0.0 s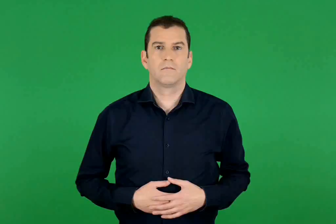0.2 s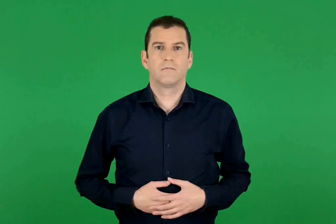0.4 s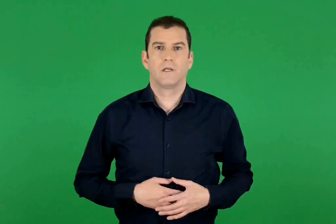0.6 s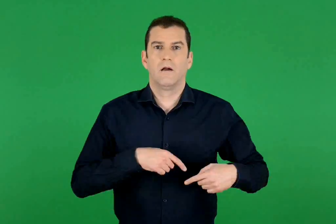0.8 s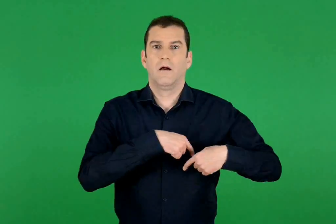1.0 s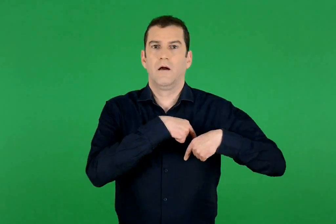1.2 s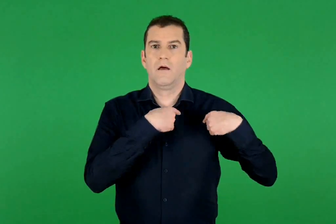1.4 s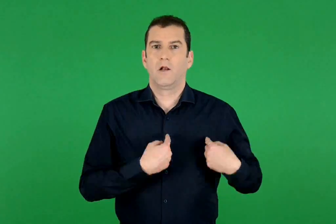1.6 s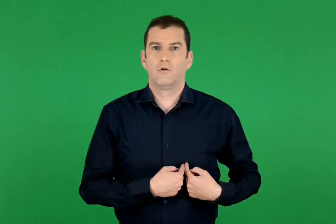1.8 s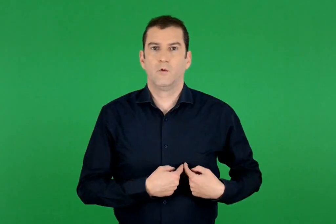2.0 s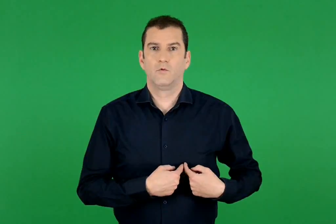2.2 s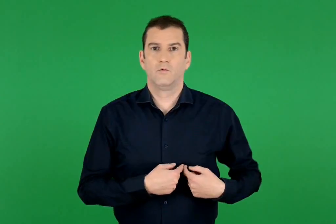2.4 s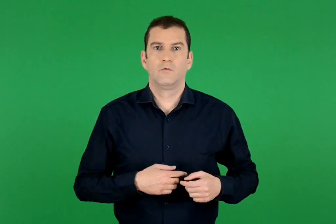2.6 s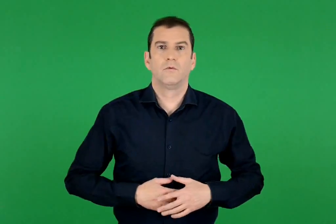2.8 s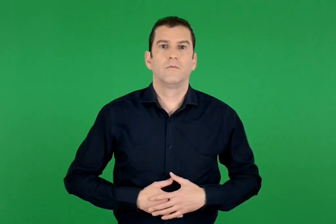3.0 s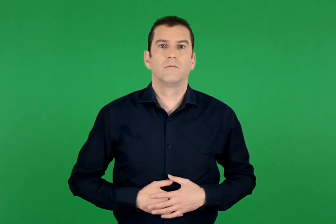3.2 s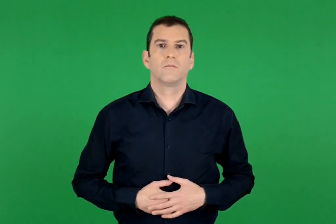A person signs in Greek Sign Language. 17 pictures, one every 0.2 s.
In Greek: εθελοντισμός
